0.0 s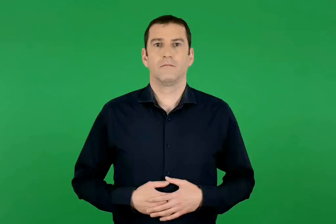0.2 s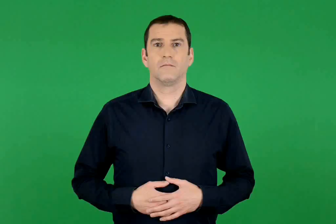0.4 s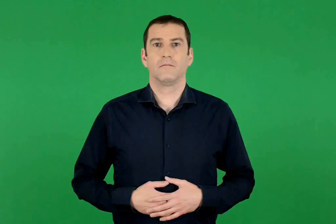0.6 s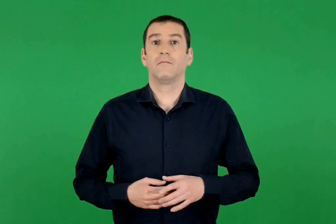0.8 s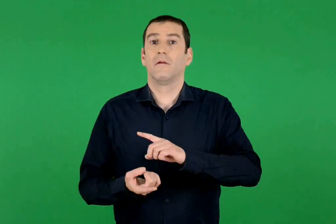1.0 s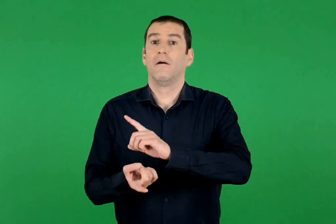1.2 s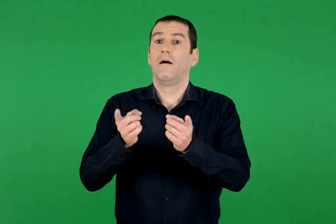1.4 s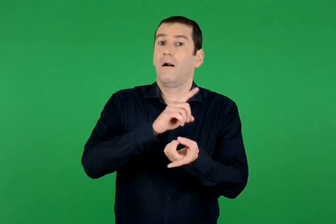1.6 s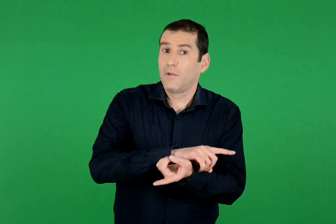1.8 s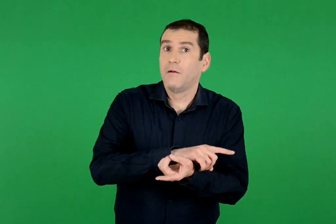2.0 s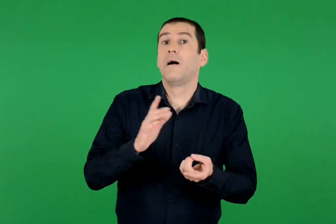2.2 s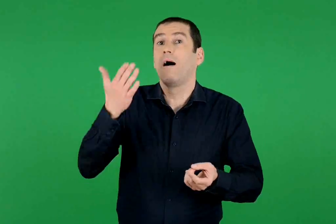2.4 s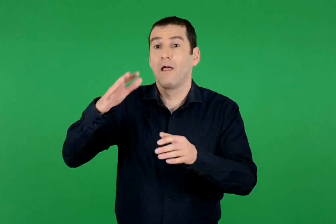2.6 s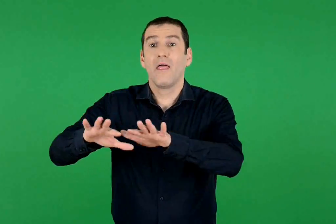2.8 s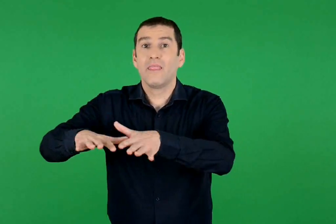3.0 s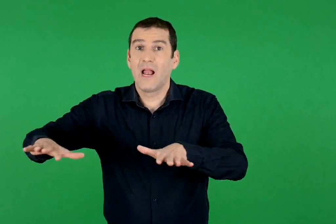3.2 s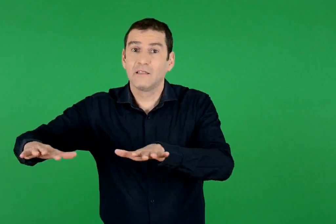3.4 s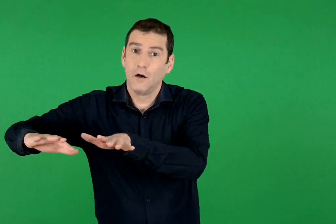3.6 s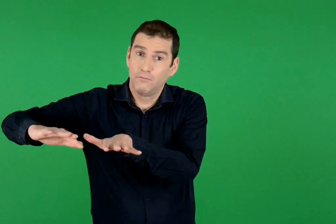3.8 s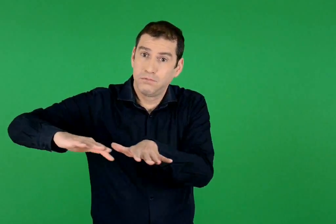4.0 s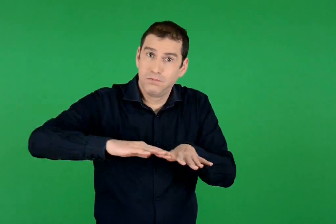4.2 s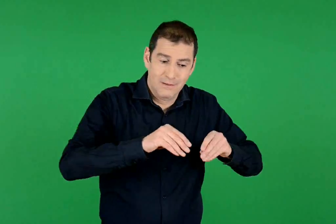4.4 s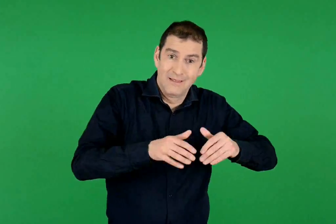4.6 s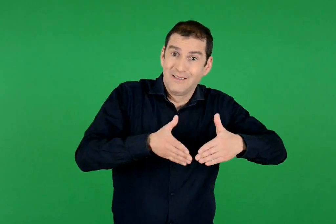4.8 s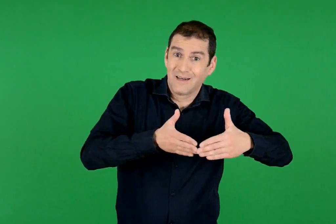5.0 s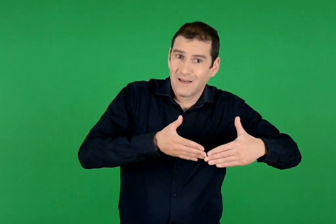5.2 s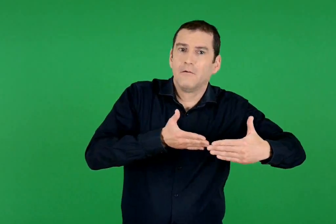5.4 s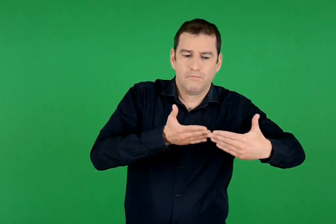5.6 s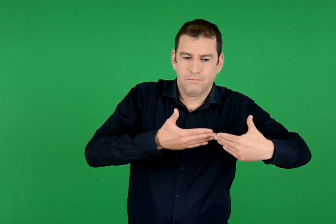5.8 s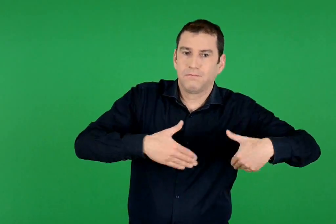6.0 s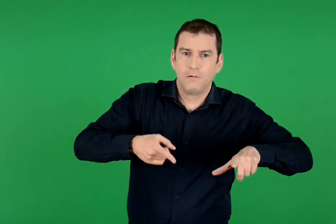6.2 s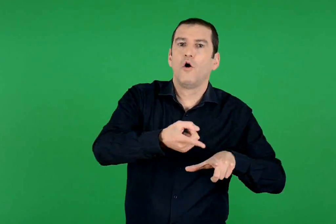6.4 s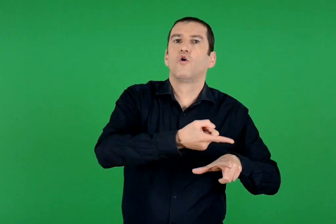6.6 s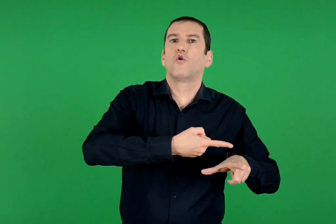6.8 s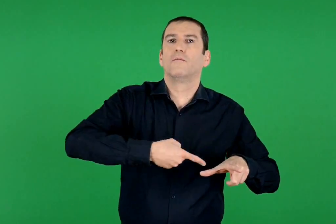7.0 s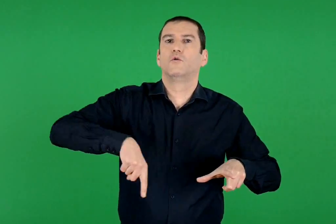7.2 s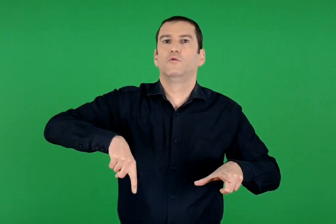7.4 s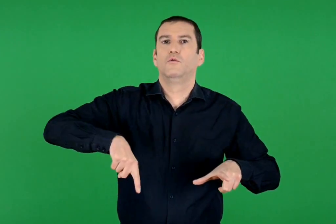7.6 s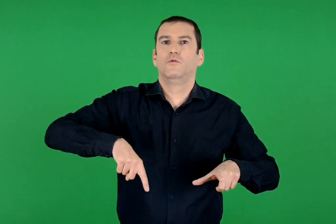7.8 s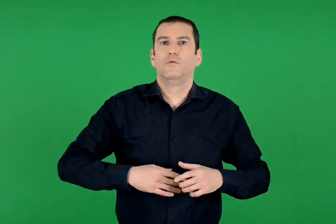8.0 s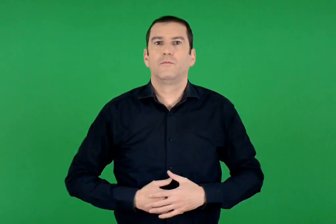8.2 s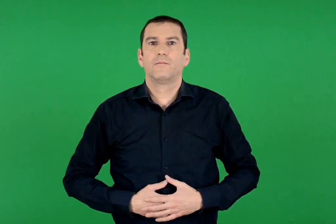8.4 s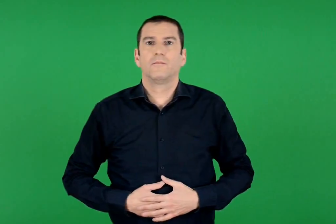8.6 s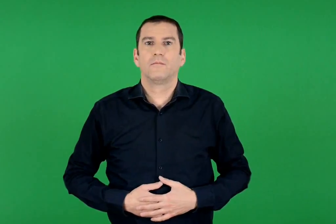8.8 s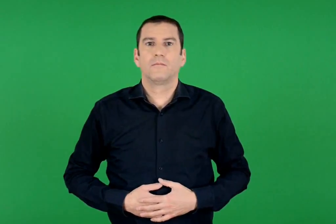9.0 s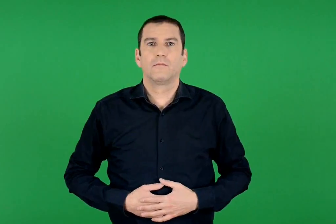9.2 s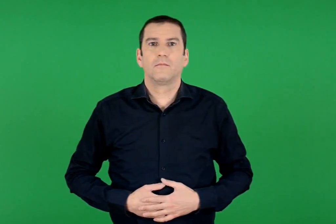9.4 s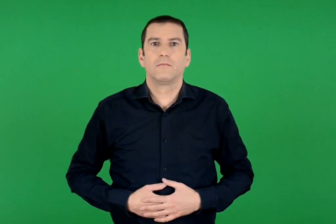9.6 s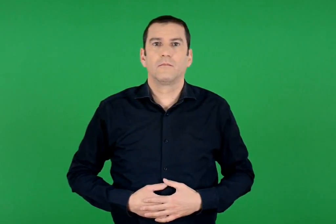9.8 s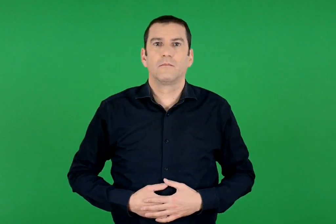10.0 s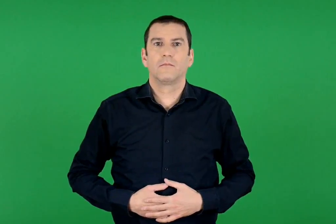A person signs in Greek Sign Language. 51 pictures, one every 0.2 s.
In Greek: αντίθετα , όταν ένα μέρος της θάλασσας εισχωρεί στη στεριά , ο σχηματισμός που δημιουργείται ονομάζεται κόλπος
